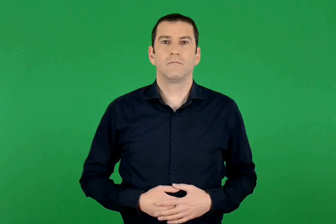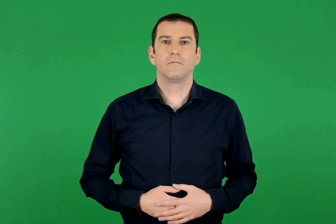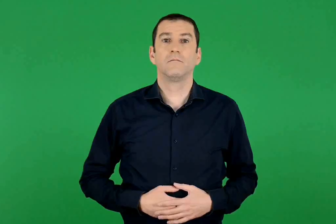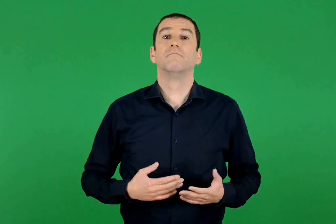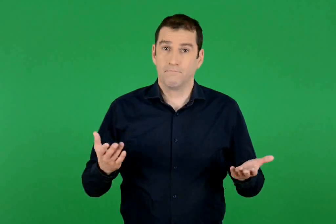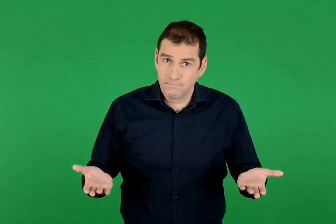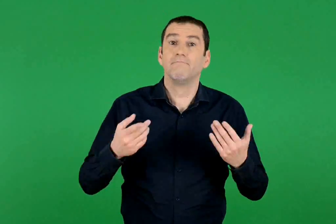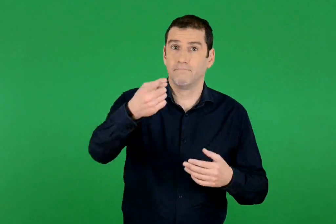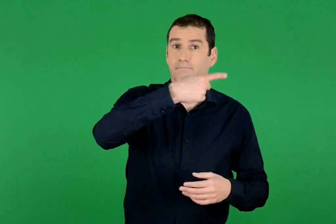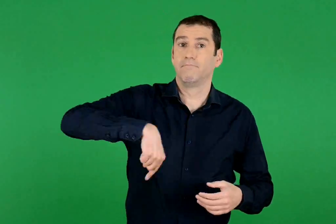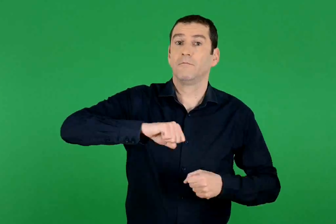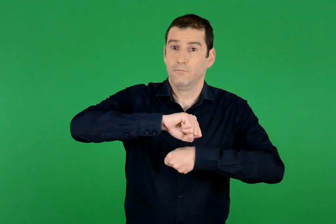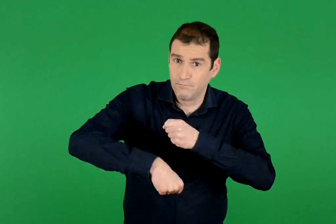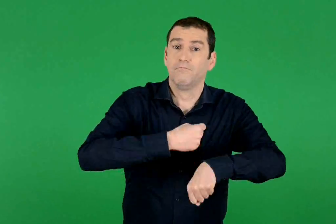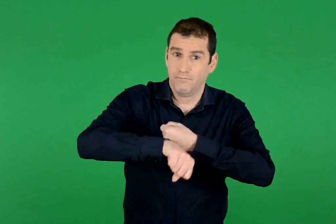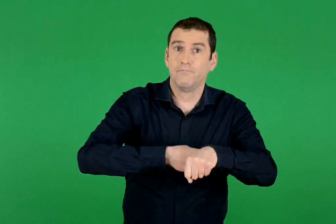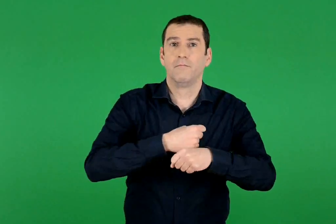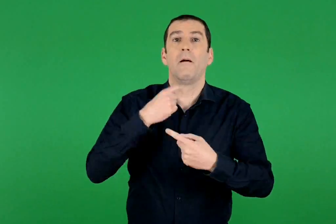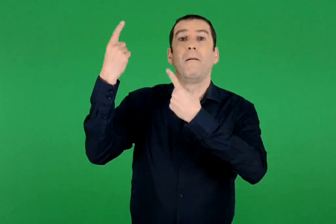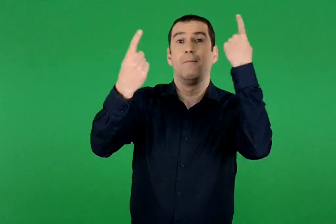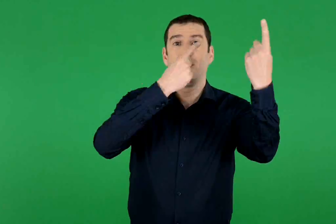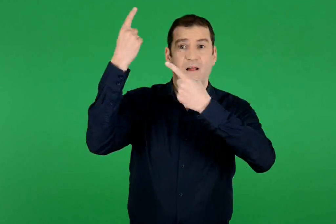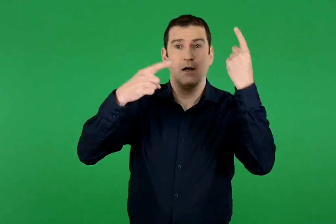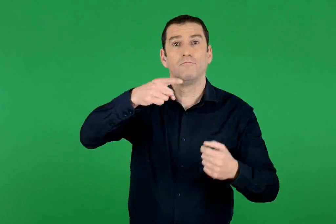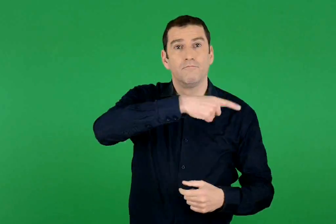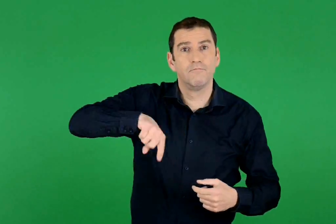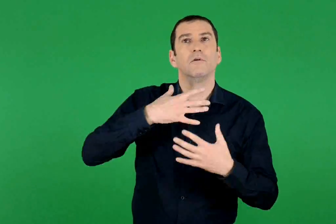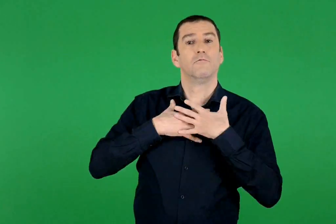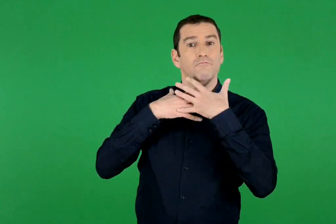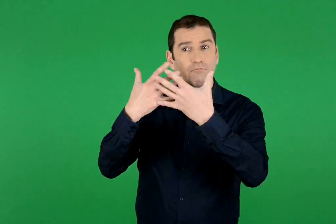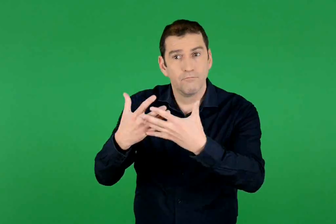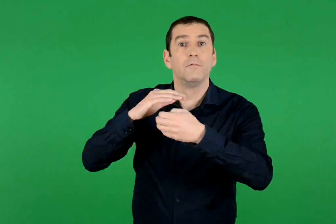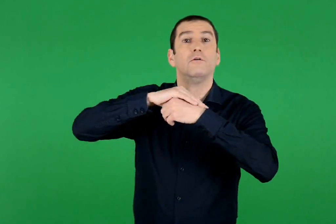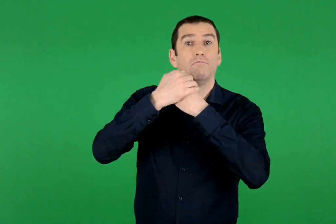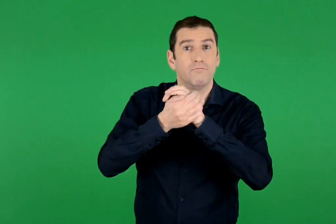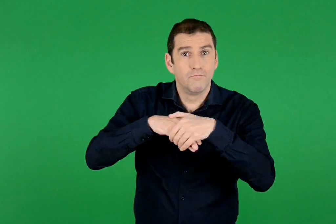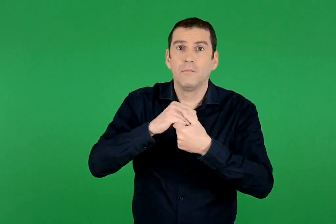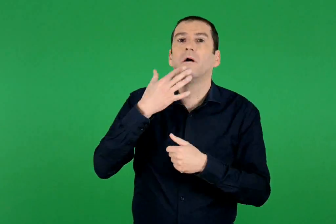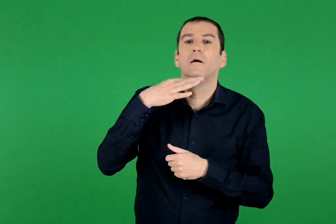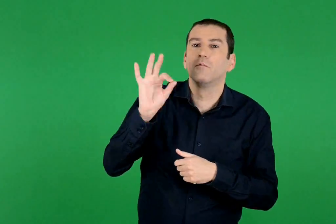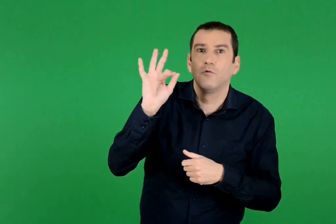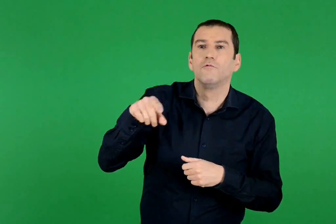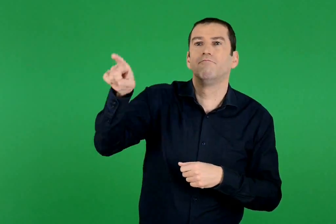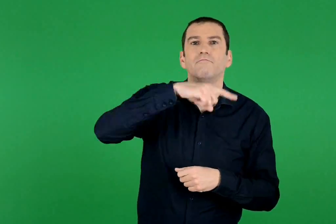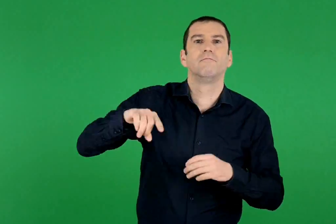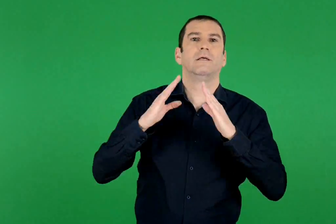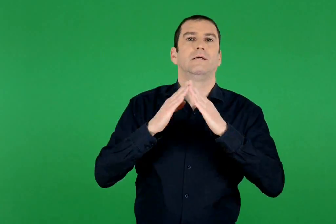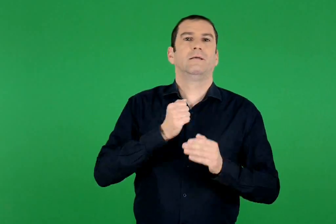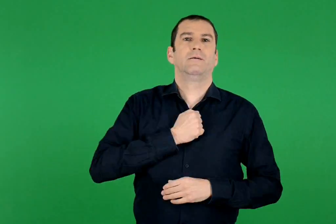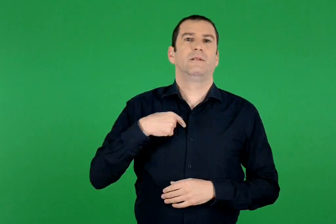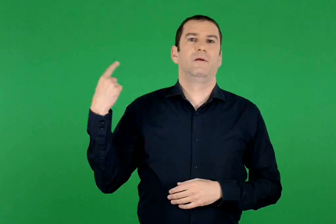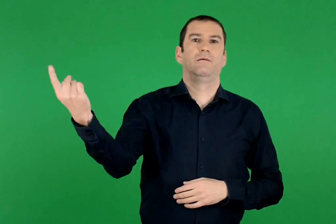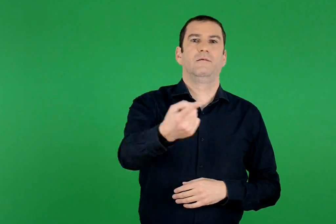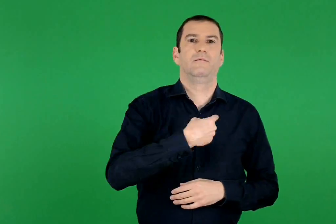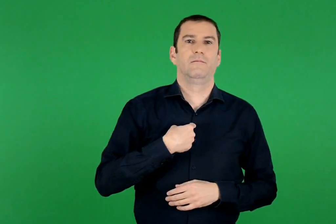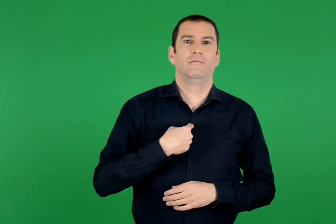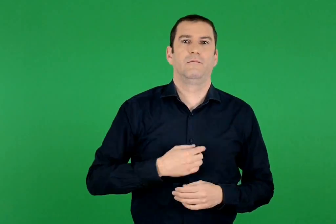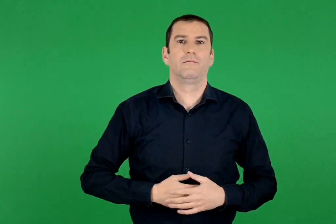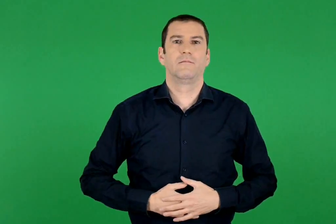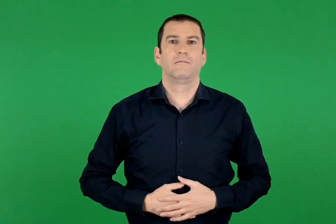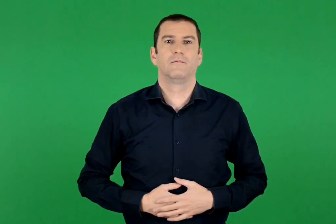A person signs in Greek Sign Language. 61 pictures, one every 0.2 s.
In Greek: ας δράσουμε λοιπόν αγαπάμε το περιβάλλον και νοιαζόμαστε για αυτό , επειδή είναι το σπίτι μας
